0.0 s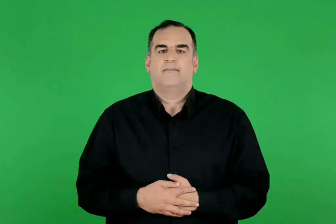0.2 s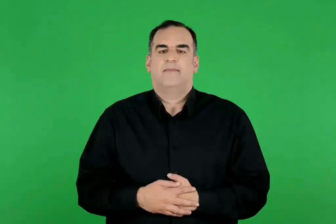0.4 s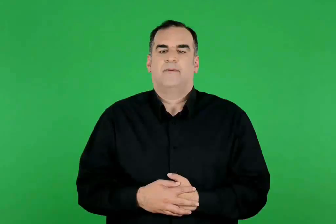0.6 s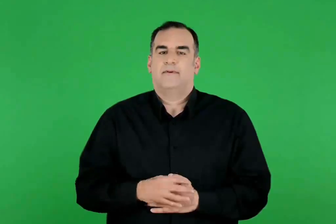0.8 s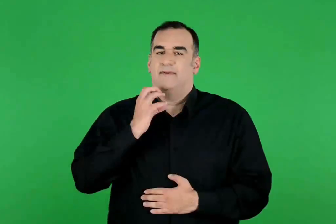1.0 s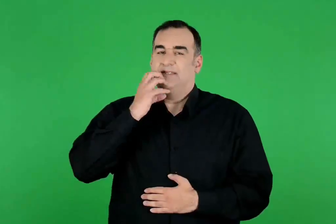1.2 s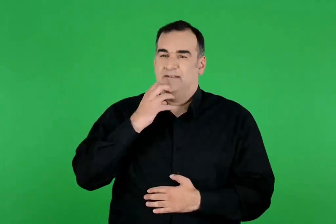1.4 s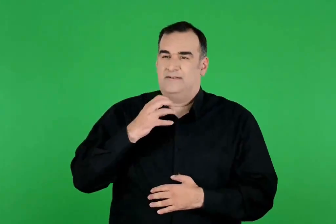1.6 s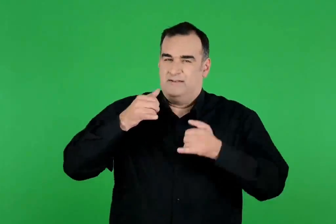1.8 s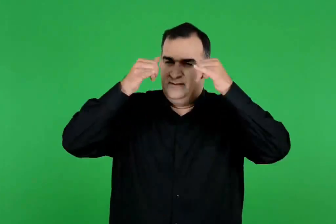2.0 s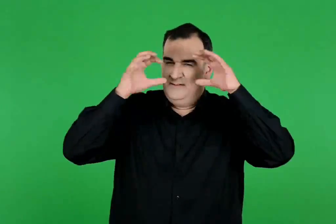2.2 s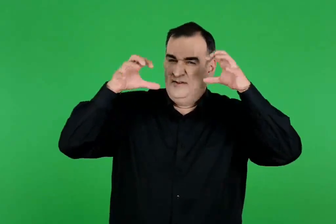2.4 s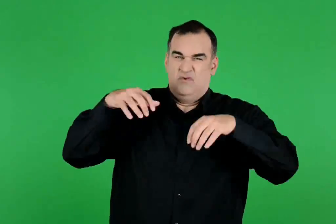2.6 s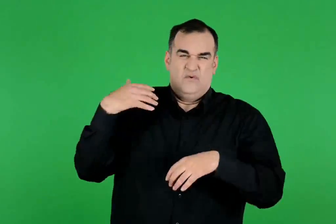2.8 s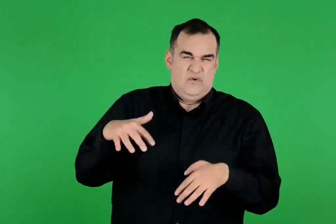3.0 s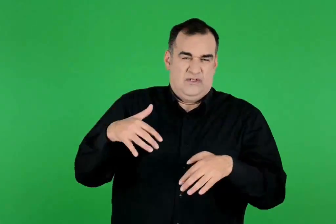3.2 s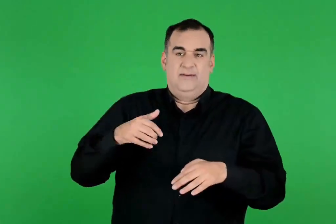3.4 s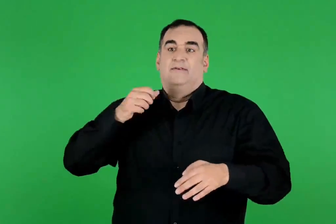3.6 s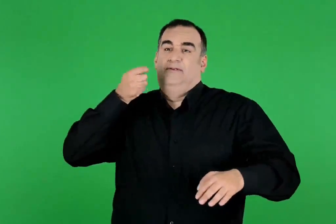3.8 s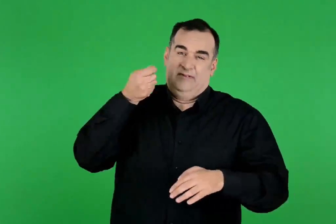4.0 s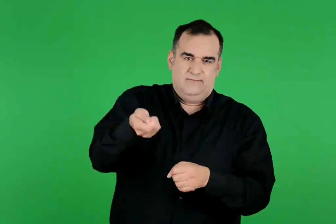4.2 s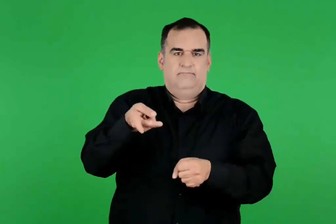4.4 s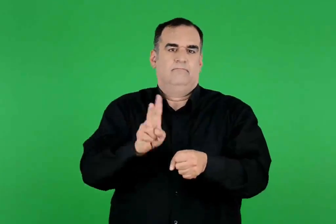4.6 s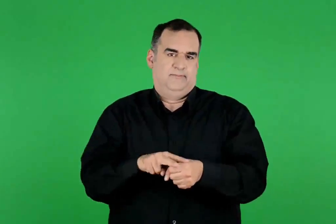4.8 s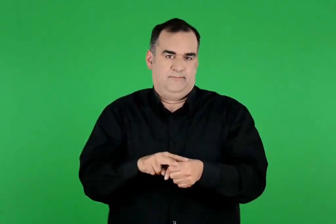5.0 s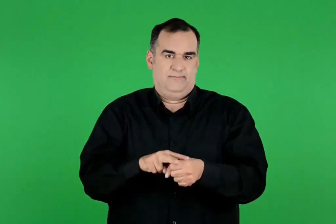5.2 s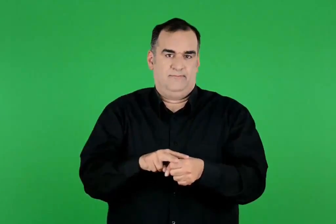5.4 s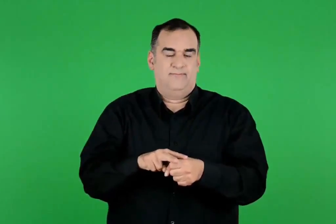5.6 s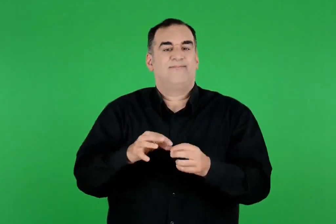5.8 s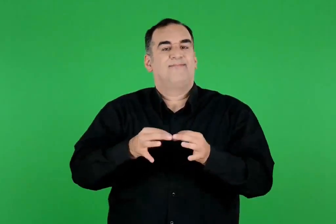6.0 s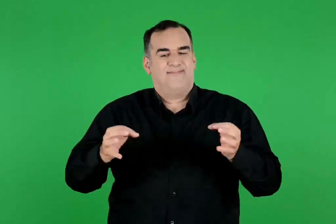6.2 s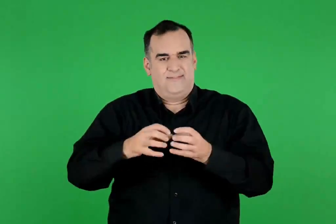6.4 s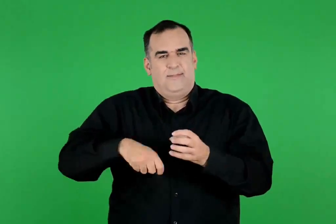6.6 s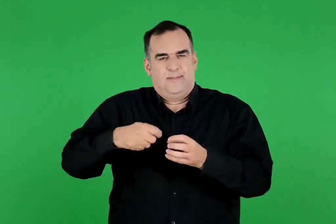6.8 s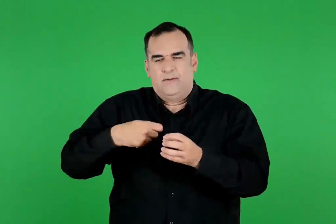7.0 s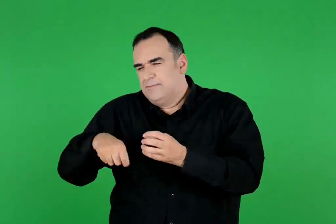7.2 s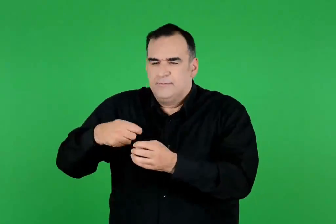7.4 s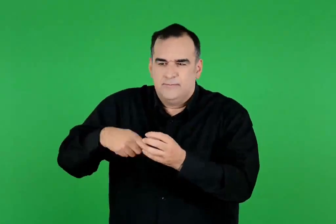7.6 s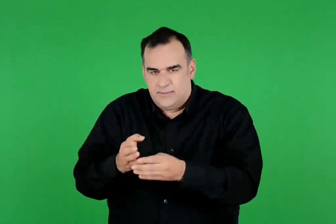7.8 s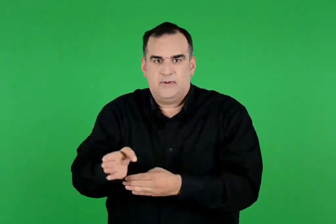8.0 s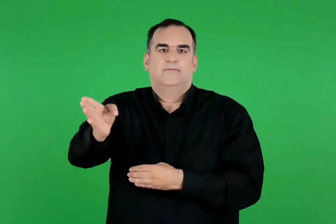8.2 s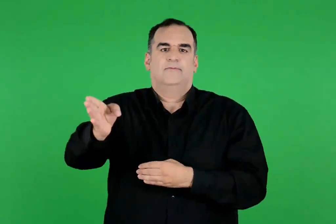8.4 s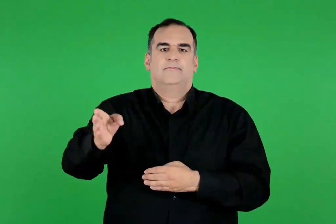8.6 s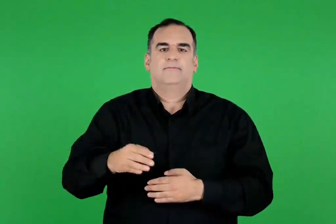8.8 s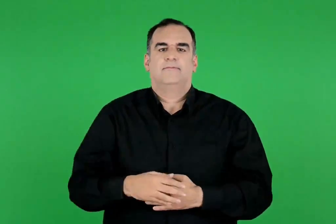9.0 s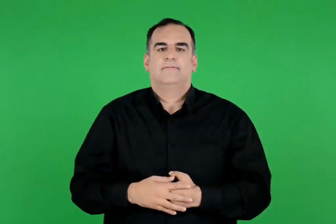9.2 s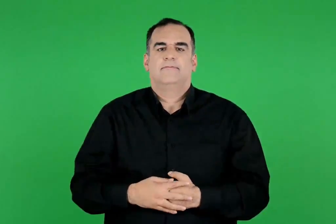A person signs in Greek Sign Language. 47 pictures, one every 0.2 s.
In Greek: ο θησέας σκότωσε το φοβερό τέρας με το σπαθί του και βγήκε από τον λαβύρινθο μαζεύοντας το νήμα
